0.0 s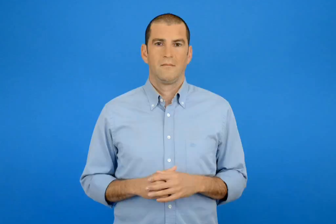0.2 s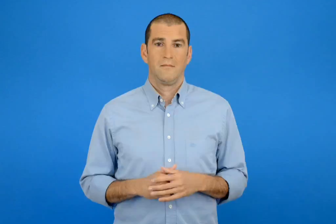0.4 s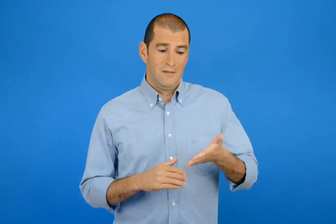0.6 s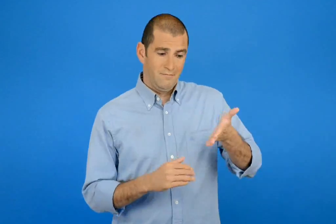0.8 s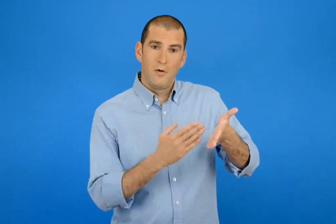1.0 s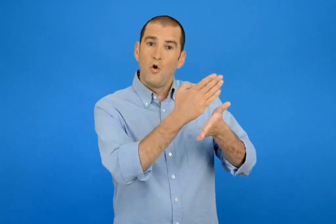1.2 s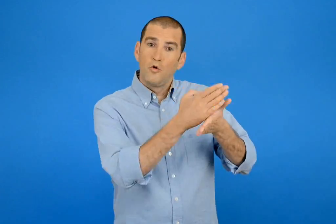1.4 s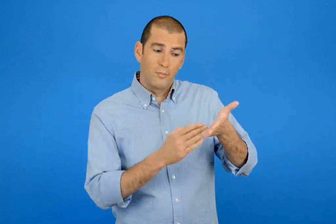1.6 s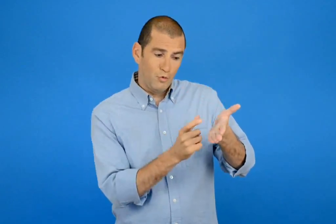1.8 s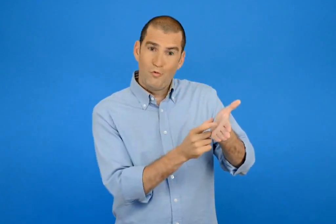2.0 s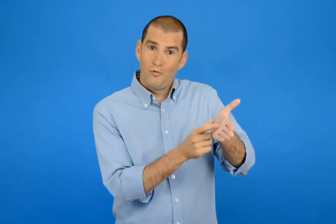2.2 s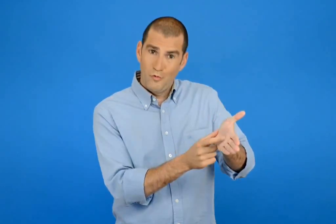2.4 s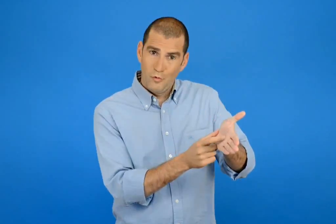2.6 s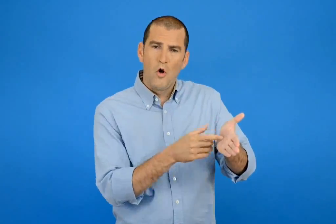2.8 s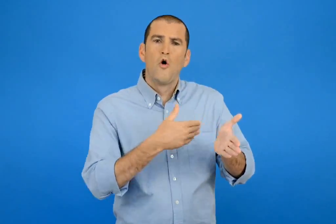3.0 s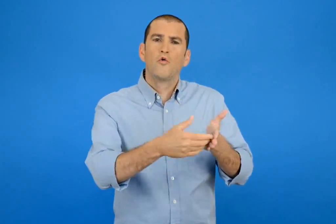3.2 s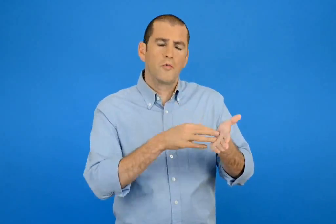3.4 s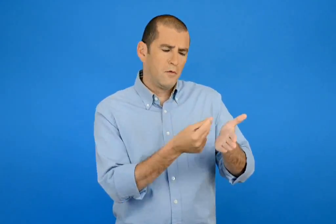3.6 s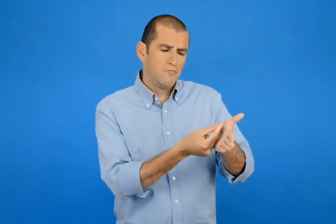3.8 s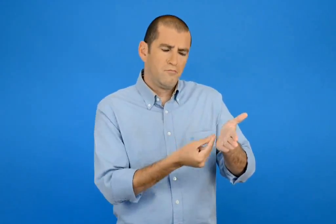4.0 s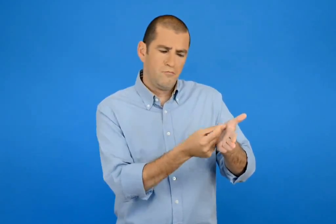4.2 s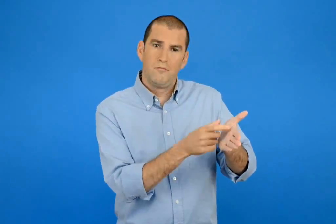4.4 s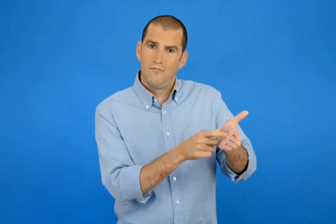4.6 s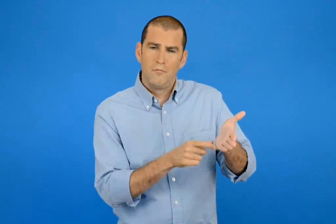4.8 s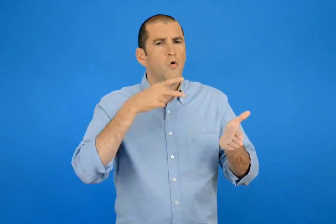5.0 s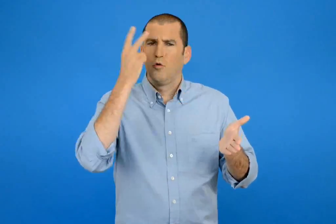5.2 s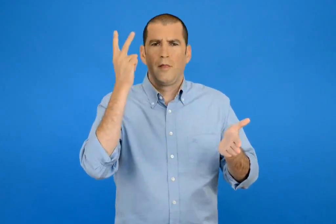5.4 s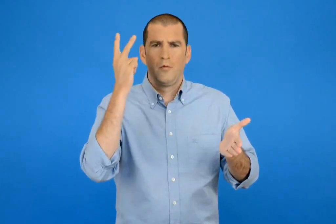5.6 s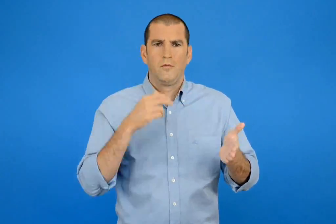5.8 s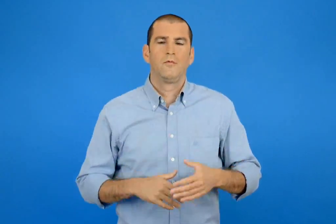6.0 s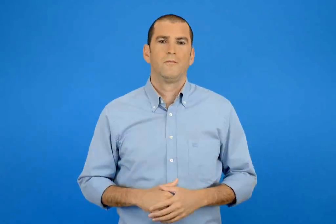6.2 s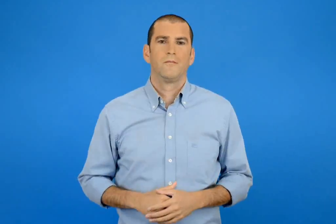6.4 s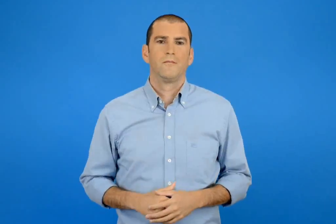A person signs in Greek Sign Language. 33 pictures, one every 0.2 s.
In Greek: χρωματίζω με οτιδήποτε χρώμα θέλω το μισό τους
